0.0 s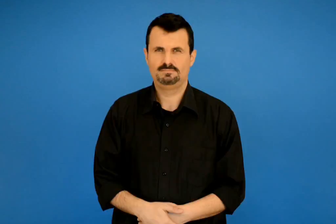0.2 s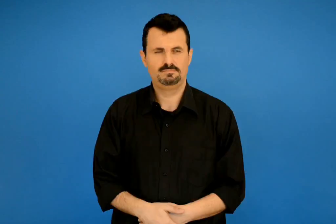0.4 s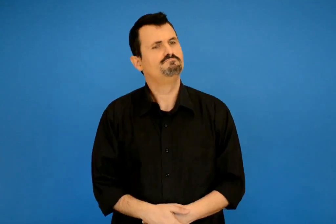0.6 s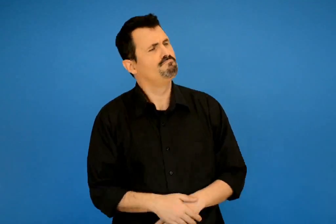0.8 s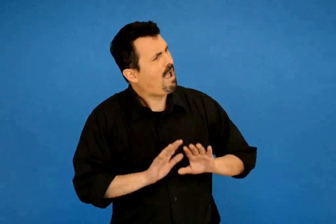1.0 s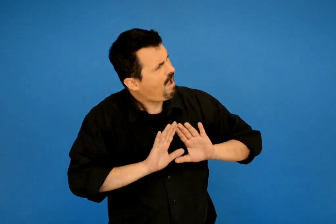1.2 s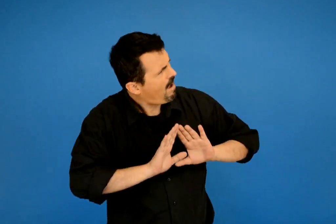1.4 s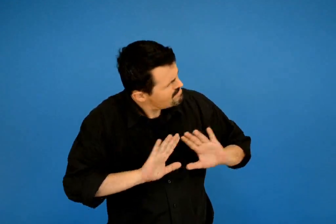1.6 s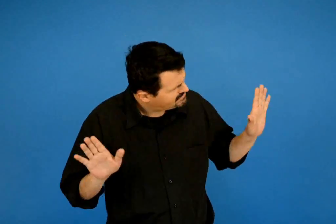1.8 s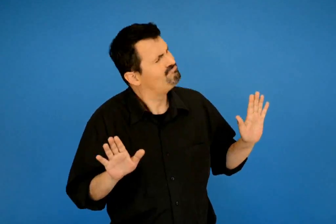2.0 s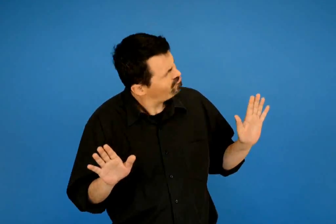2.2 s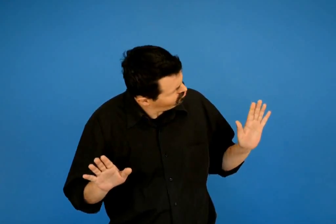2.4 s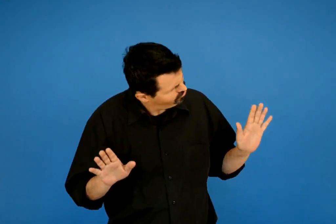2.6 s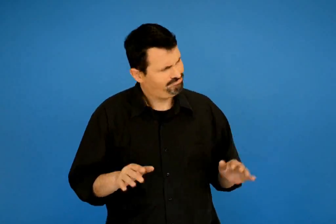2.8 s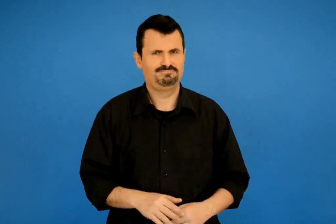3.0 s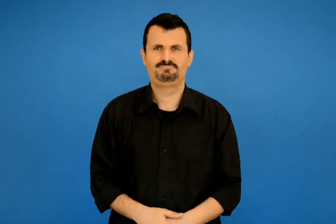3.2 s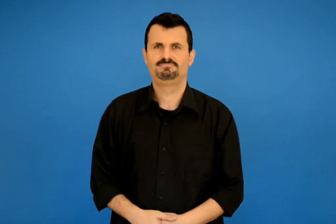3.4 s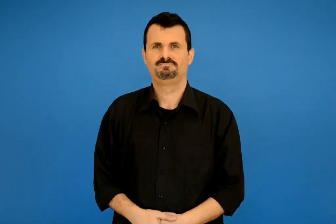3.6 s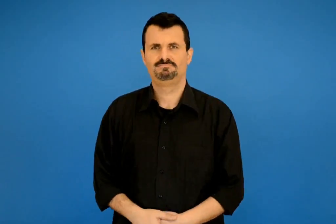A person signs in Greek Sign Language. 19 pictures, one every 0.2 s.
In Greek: εντάξει της λέει η κοπέλα
